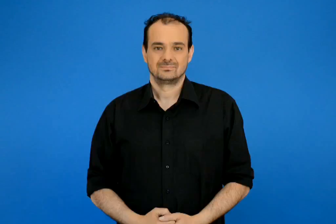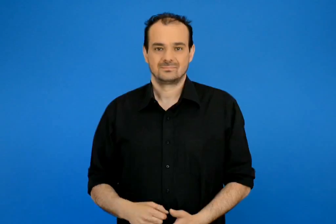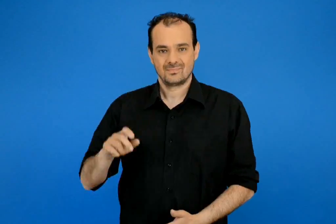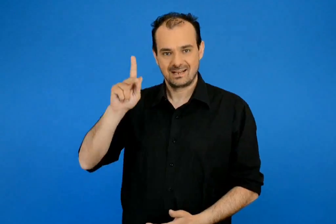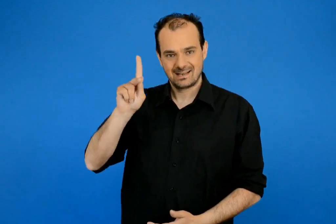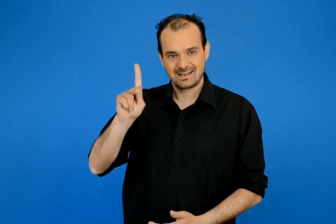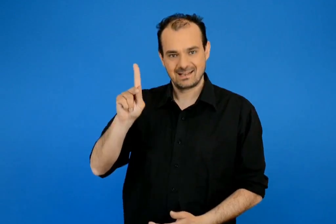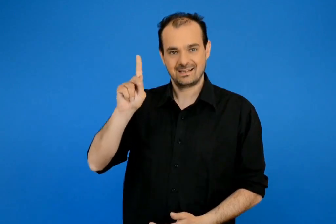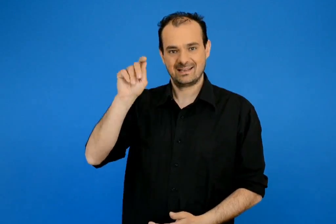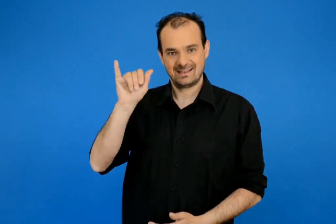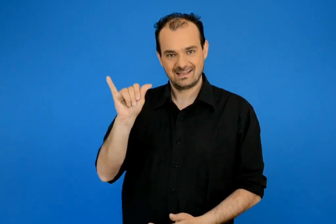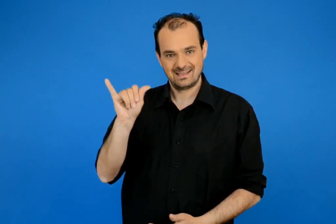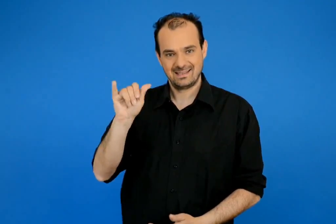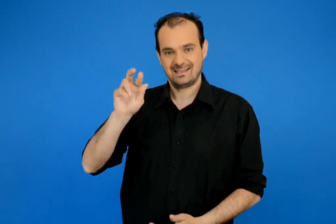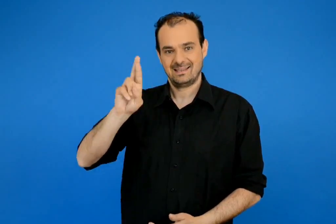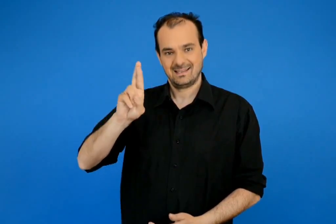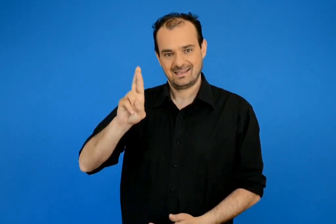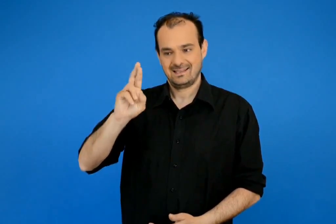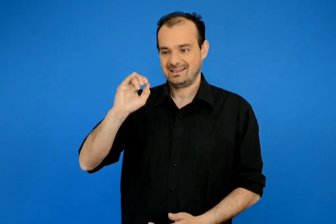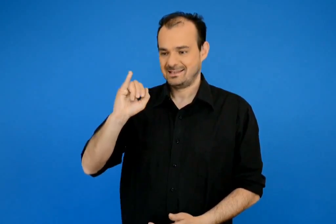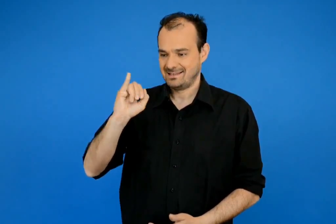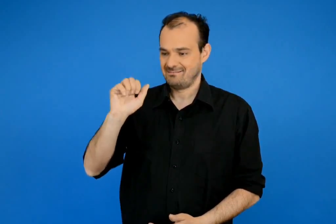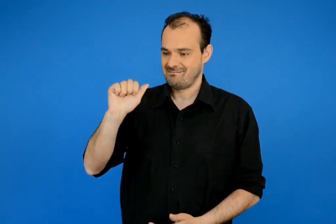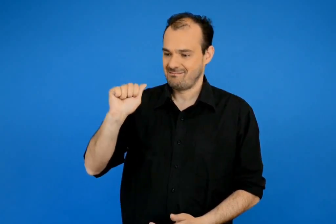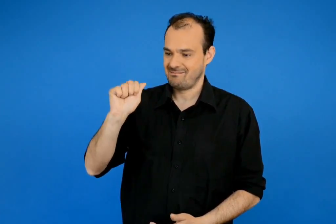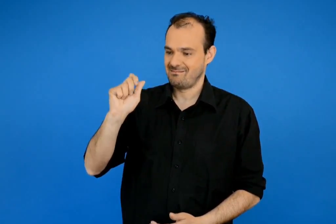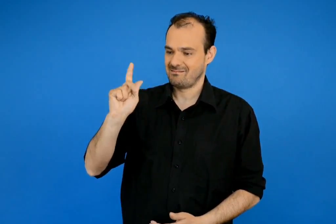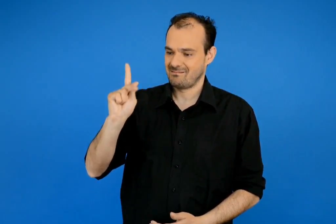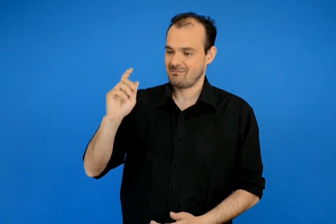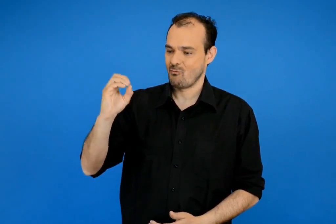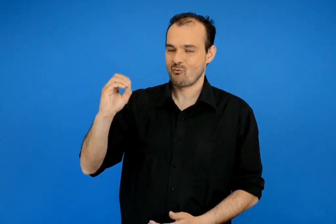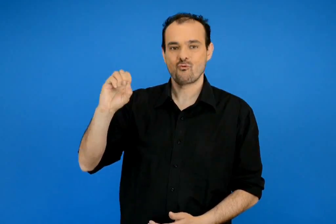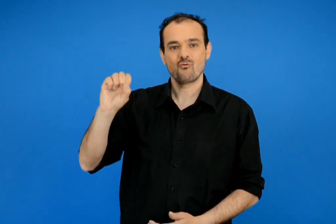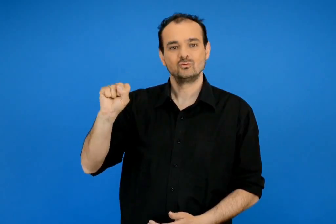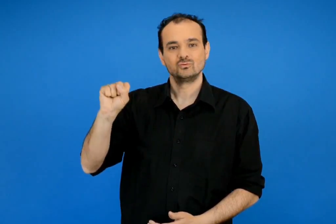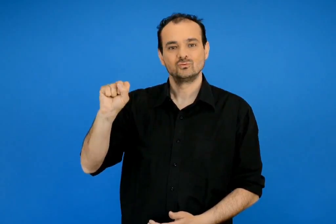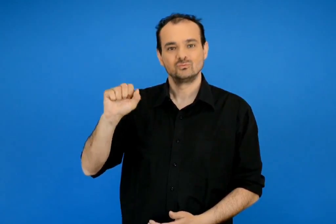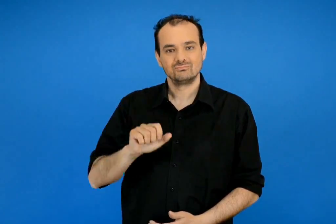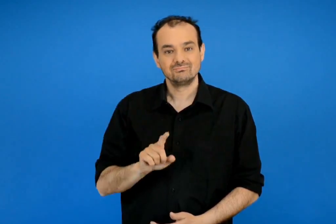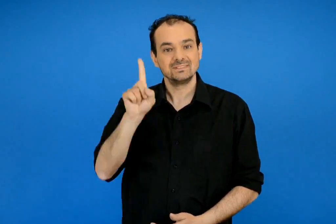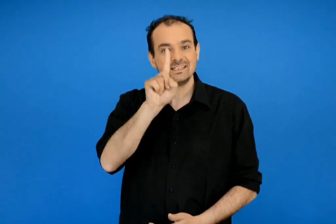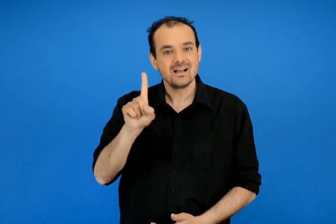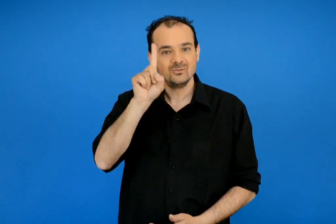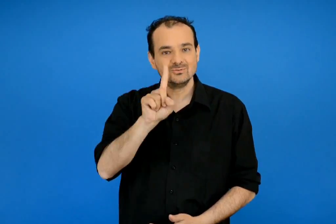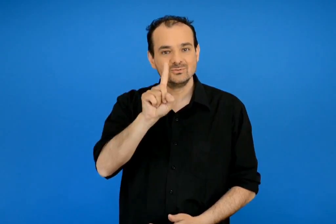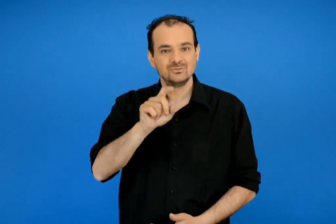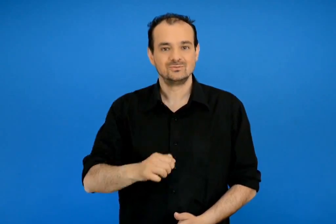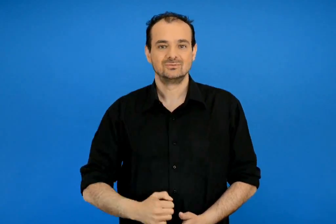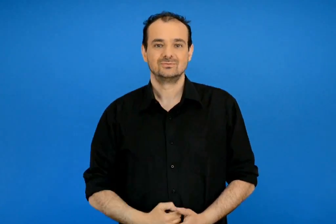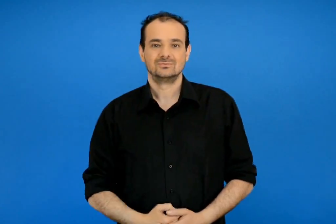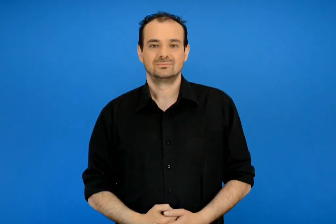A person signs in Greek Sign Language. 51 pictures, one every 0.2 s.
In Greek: ο κυριάκος
